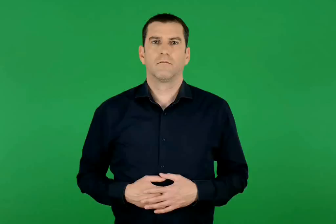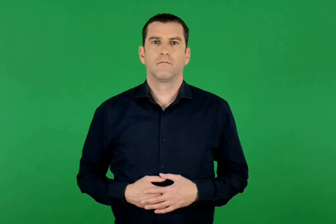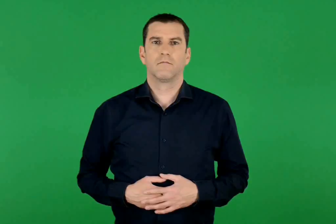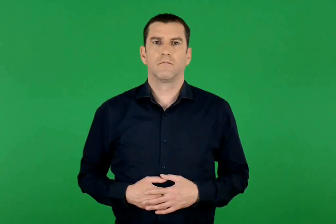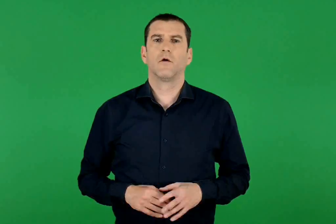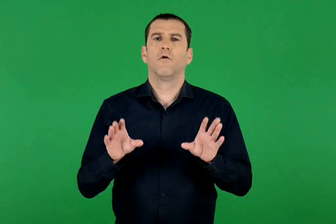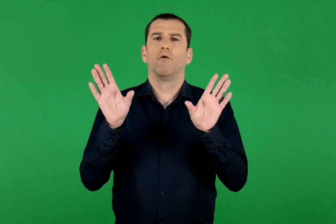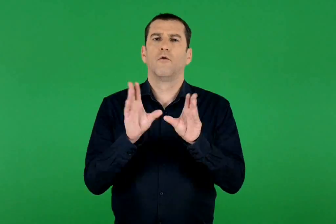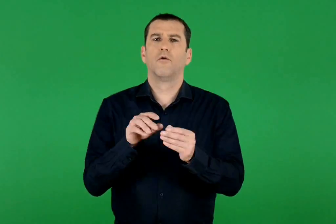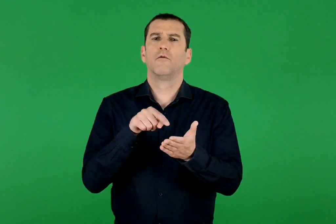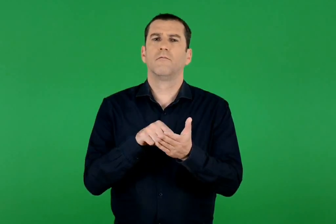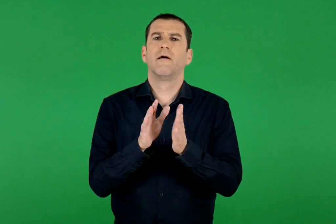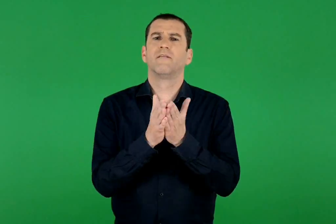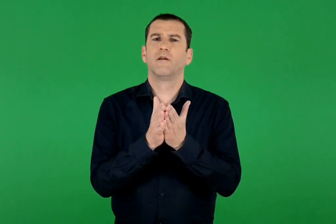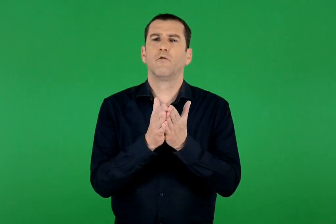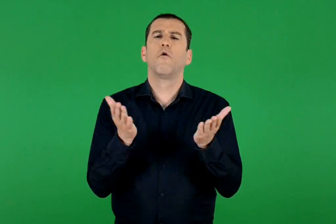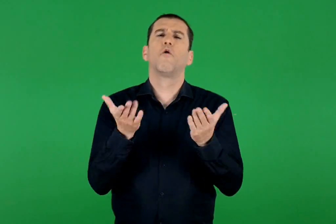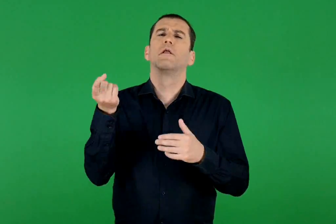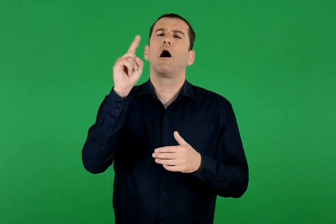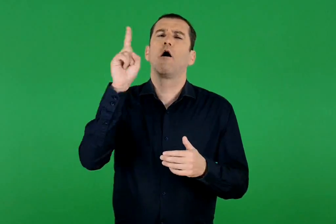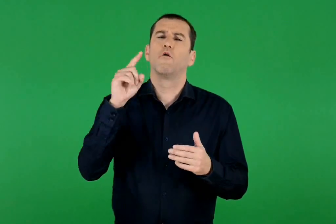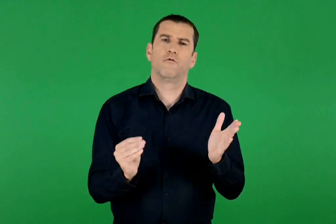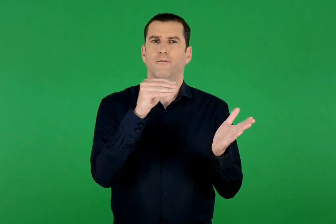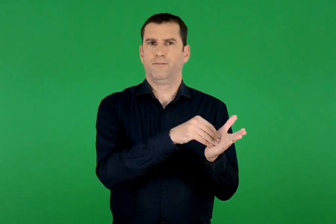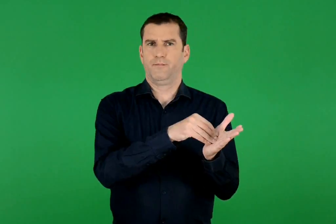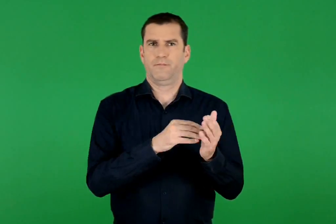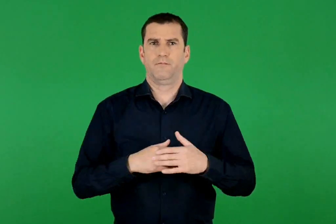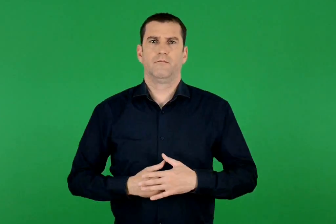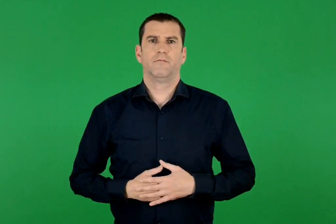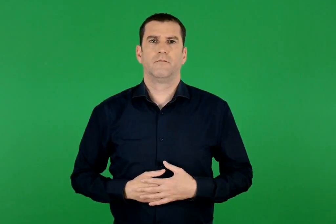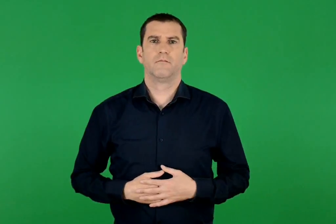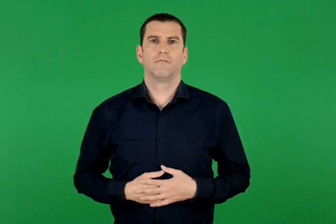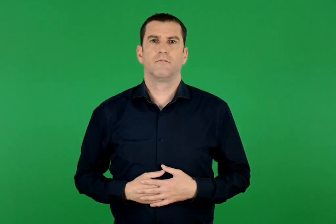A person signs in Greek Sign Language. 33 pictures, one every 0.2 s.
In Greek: οτιδήποτε άλλο θέλουμε σχετικά με το βιβλίο
